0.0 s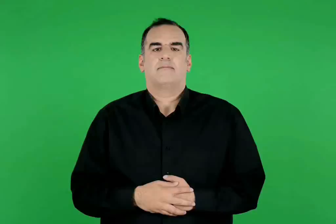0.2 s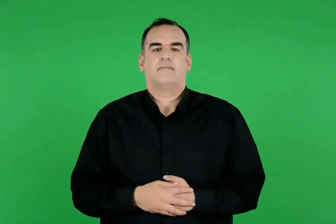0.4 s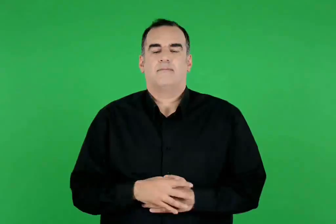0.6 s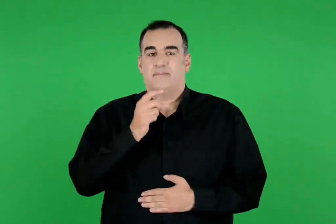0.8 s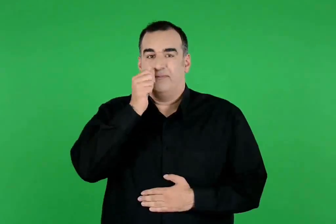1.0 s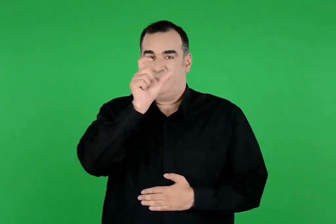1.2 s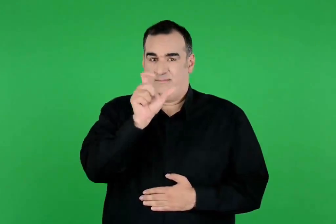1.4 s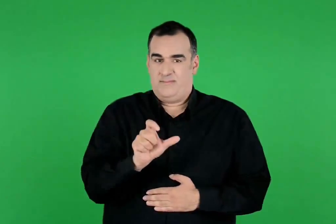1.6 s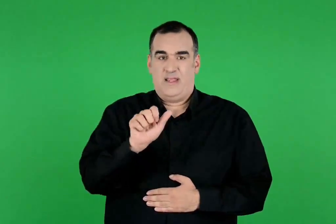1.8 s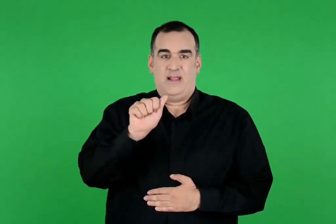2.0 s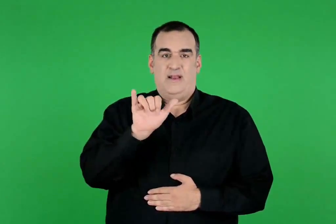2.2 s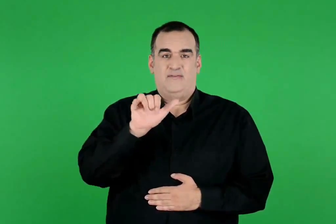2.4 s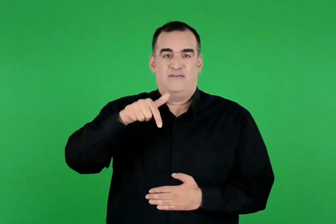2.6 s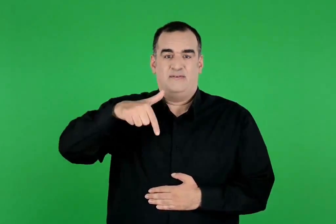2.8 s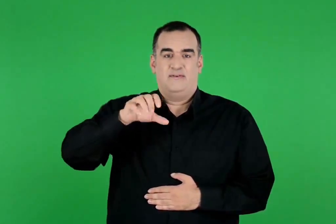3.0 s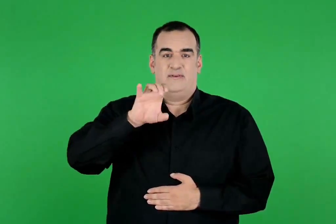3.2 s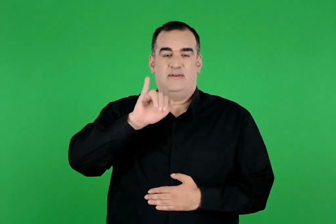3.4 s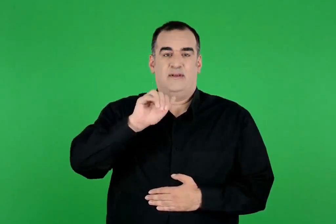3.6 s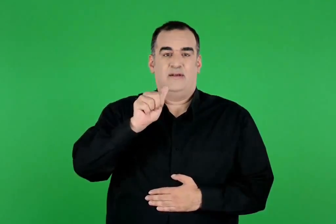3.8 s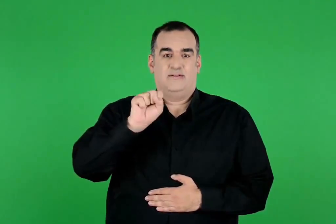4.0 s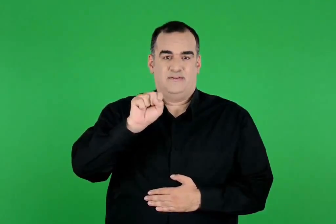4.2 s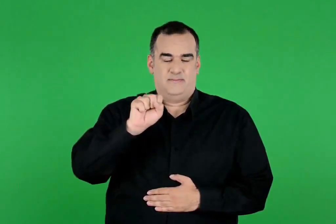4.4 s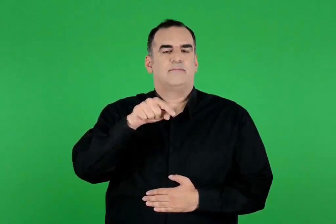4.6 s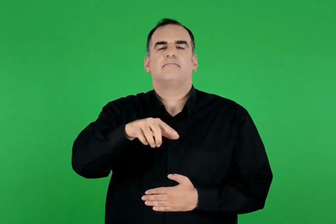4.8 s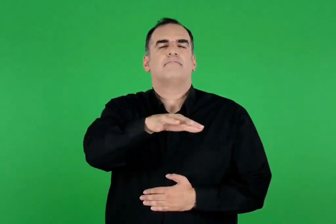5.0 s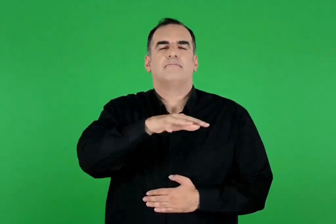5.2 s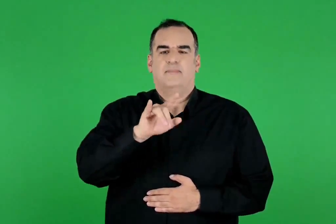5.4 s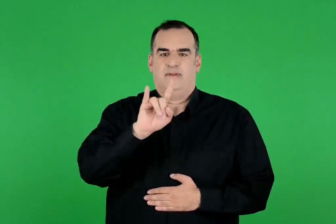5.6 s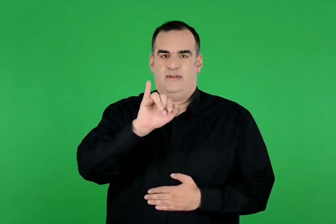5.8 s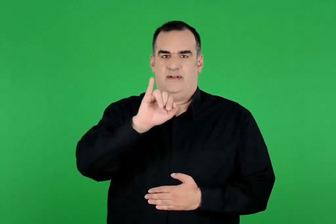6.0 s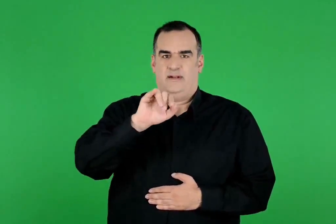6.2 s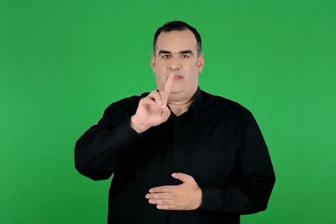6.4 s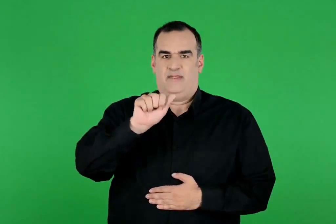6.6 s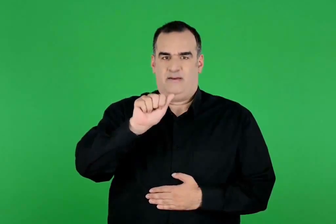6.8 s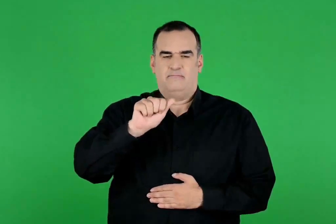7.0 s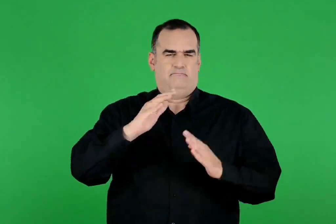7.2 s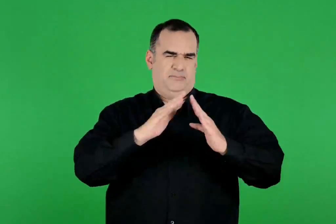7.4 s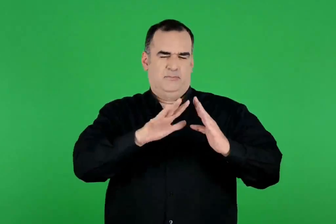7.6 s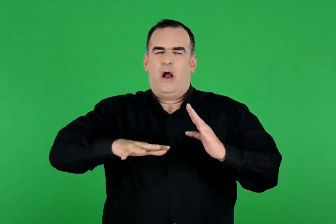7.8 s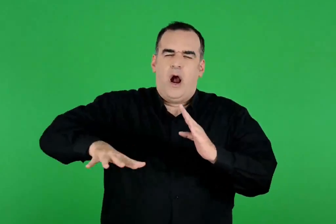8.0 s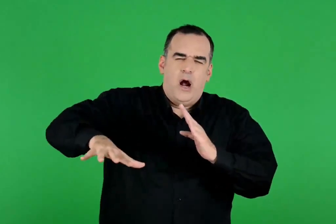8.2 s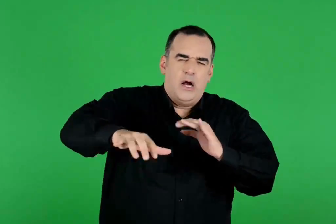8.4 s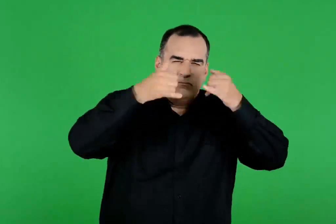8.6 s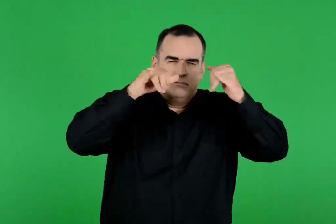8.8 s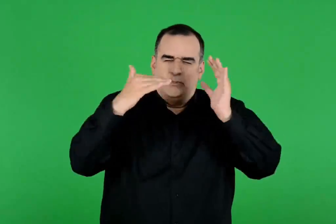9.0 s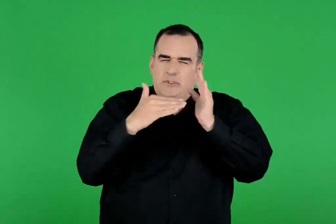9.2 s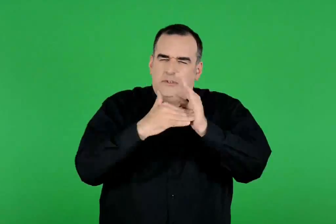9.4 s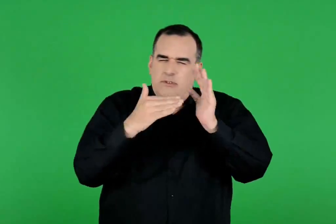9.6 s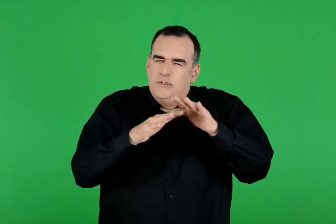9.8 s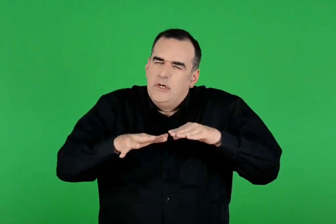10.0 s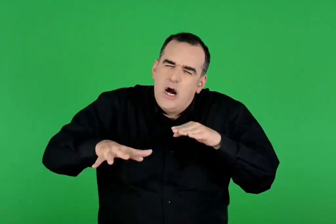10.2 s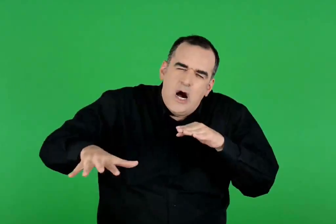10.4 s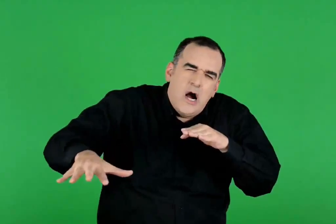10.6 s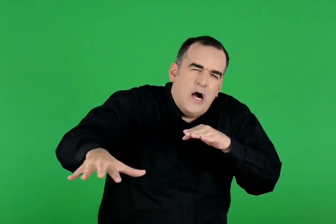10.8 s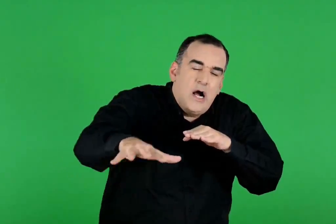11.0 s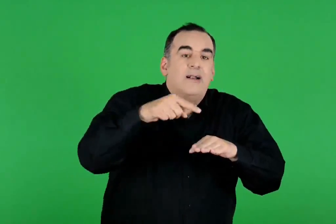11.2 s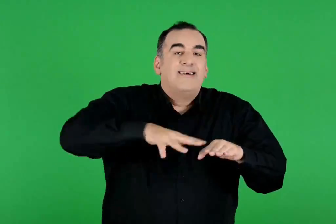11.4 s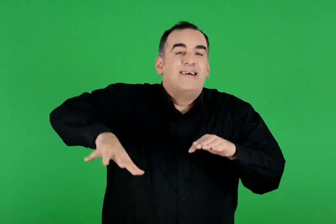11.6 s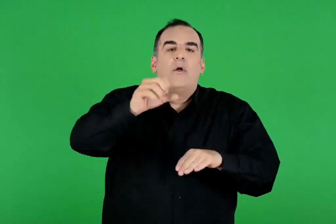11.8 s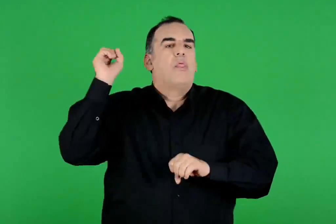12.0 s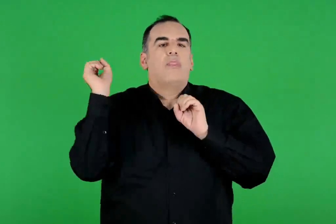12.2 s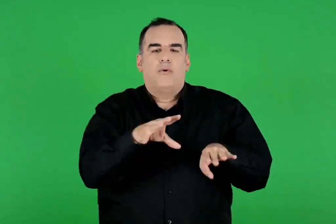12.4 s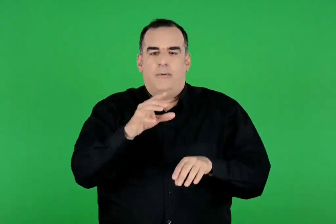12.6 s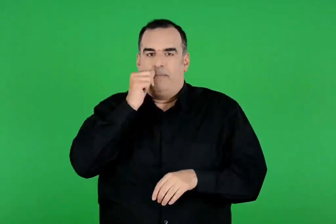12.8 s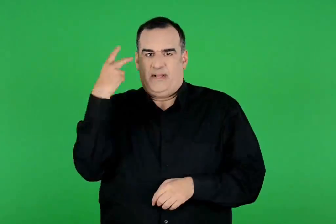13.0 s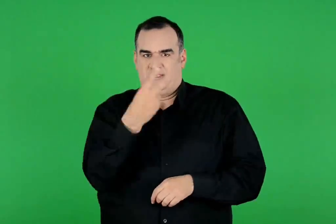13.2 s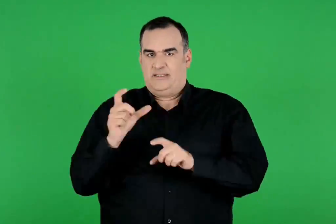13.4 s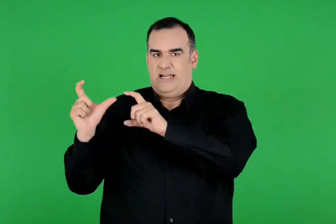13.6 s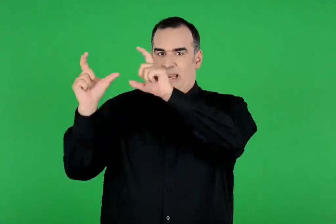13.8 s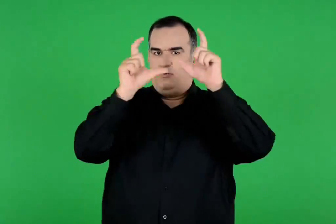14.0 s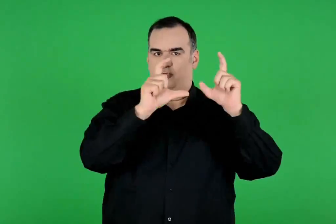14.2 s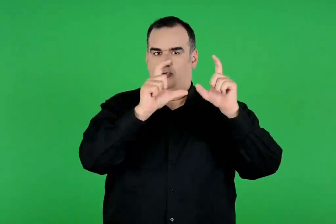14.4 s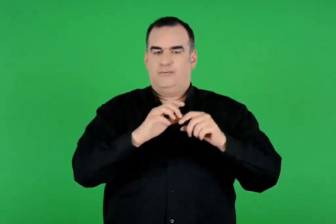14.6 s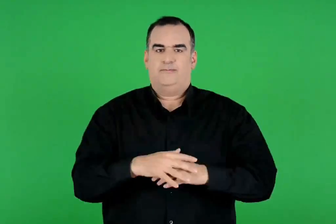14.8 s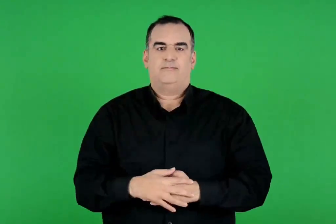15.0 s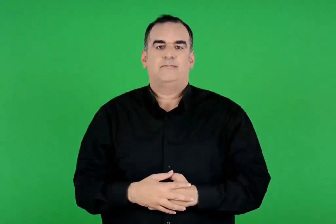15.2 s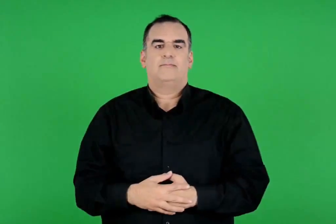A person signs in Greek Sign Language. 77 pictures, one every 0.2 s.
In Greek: ο αυγείας ζούσε στην ήλιδα κι είχε αμέτρητα κοπάδια που του τα είχε χαρίσει ο πατέρας του , ο ήλιος
